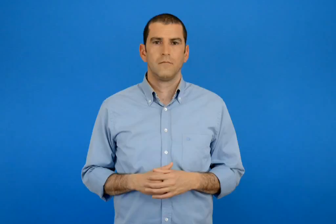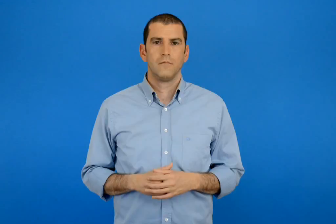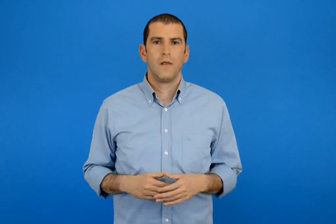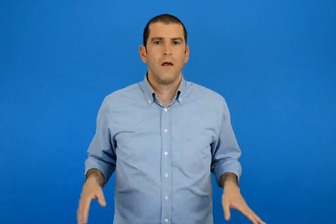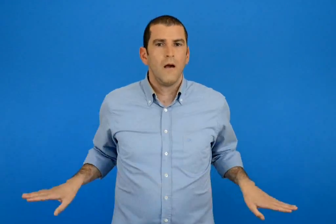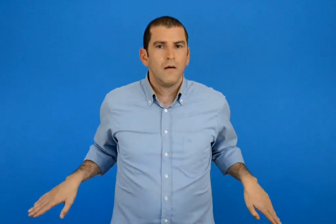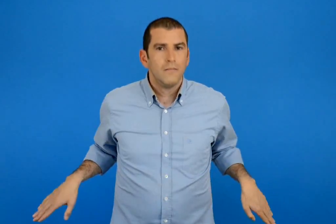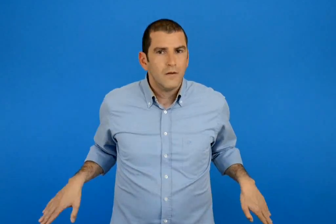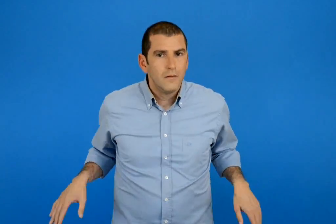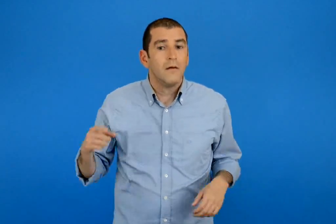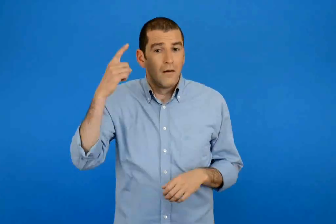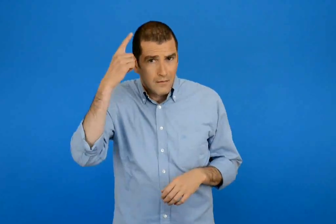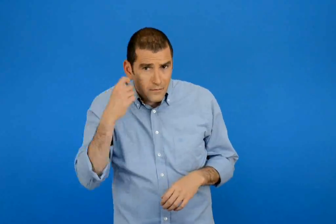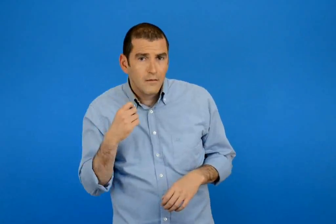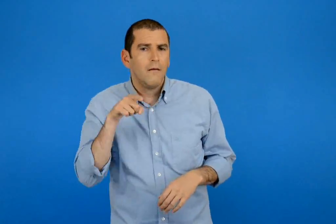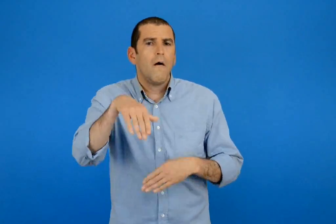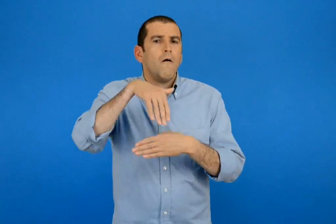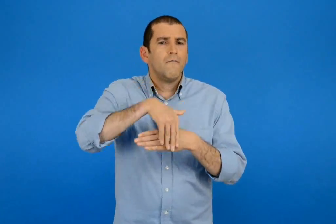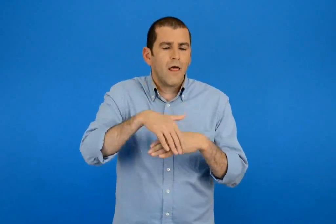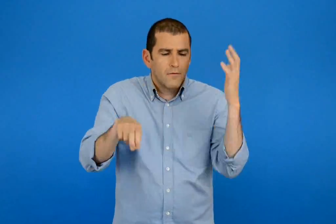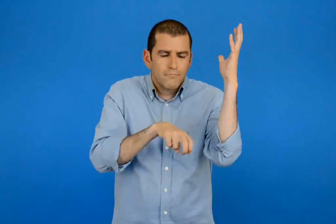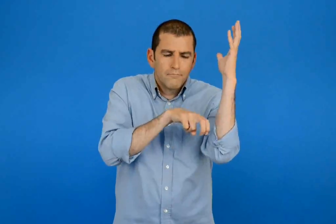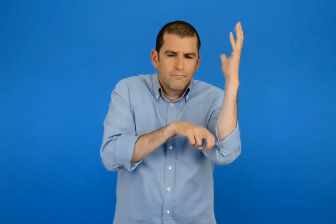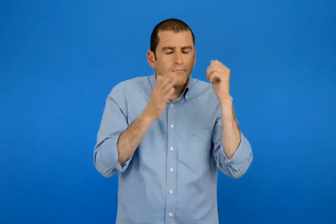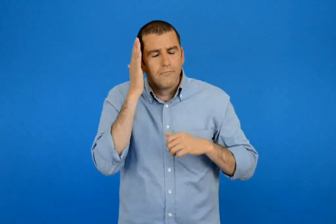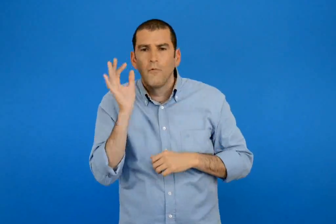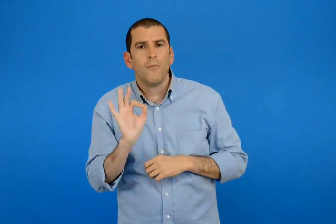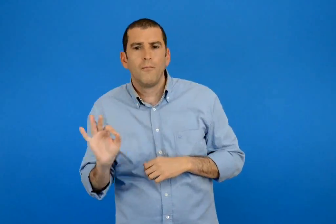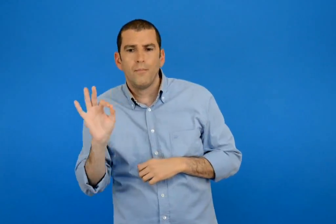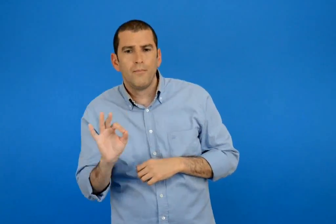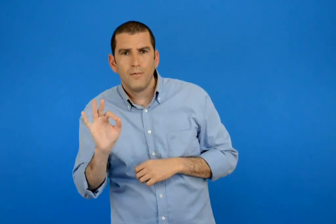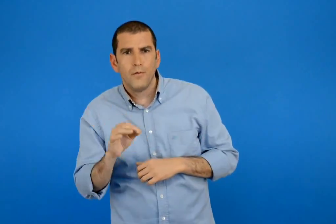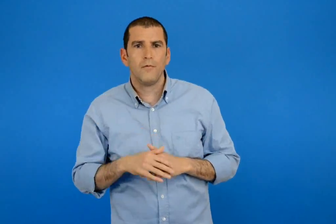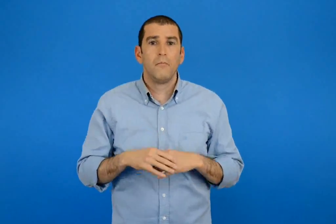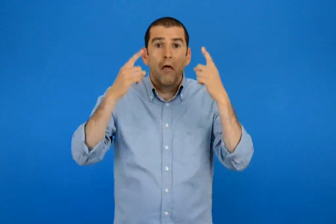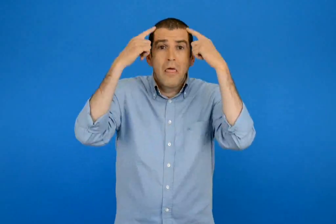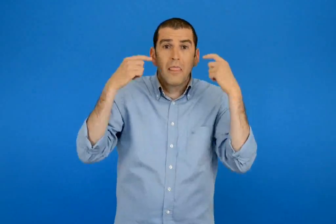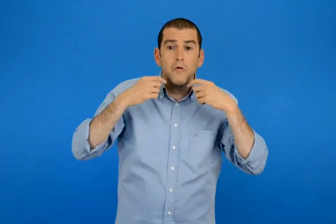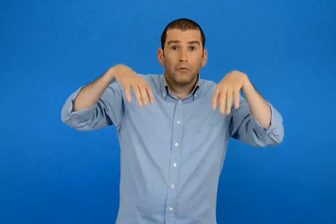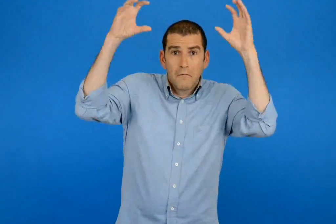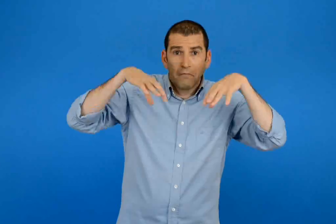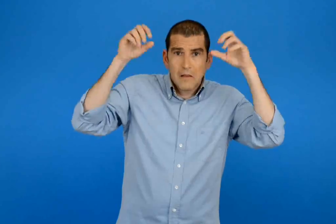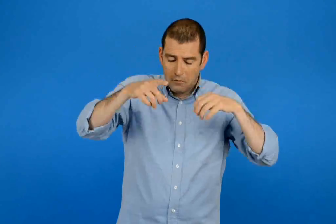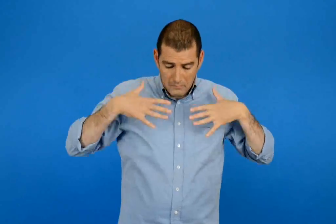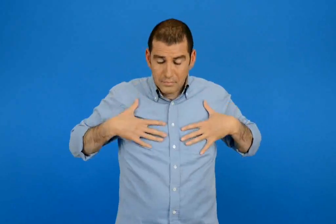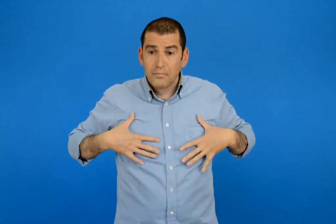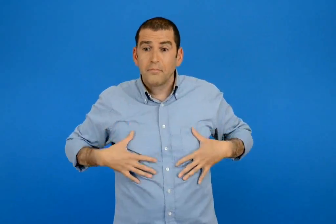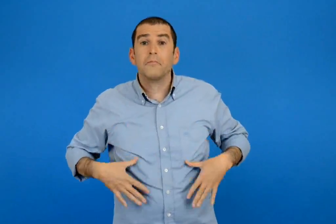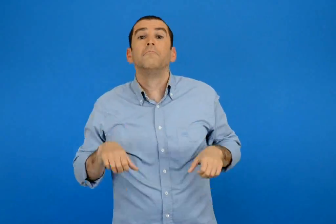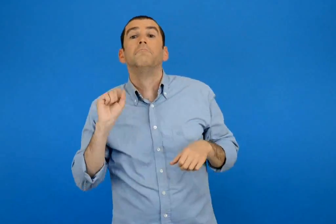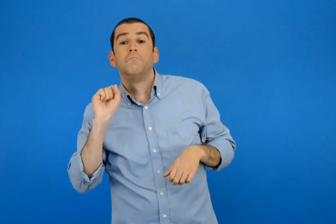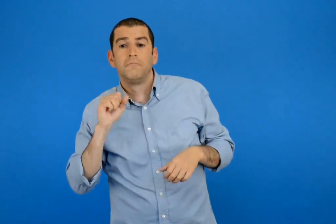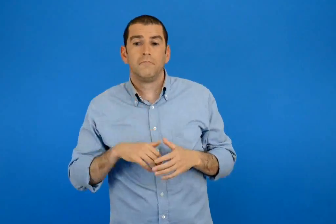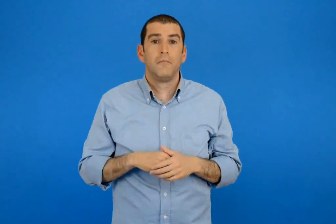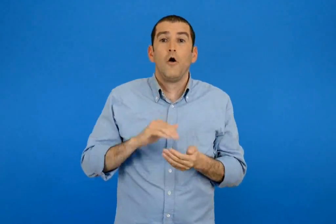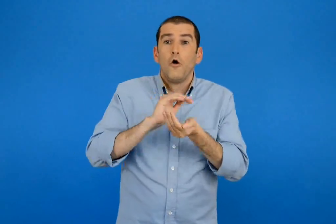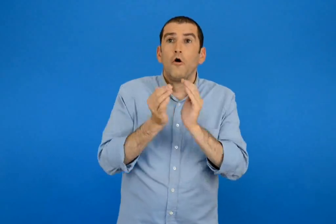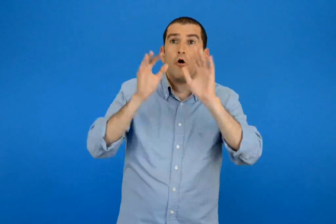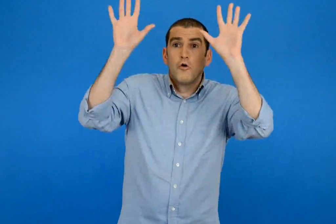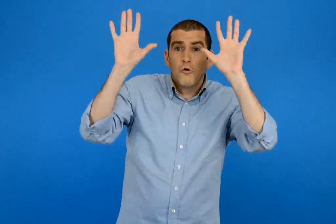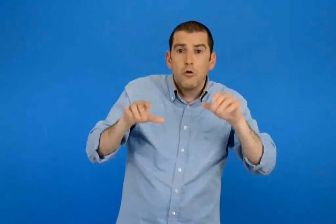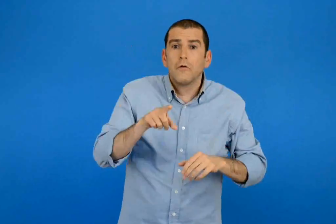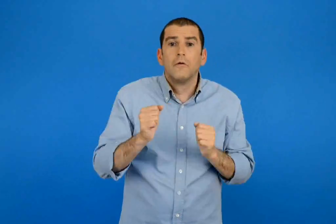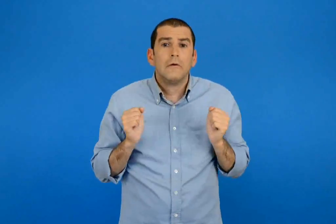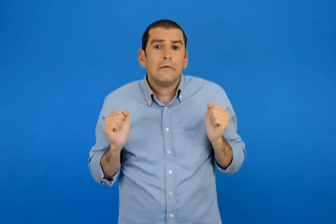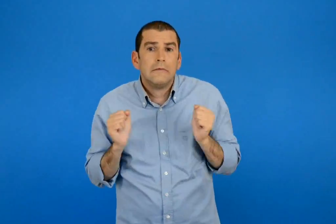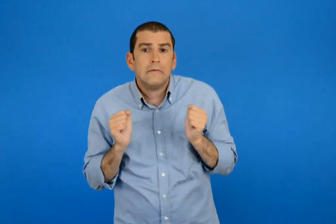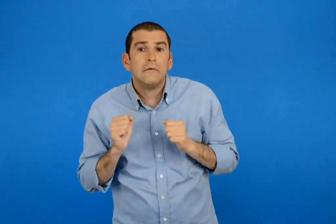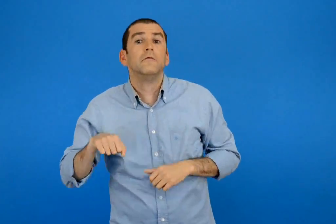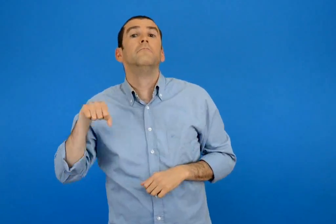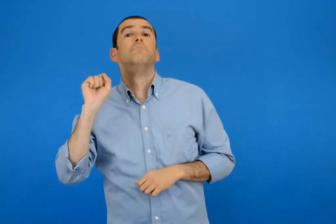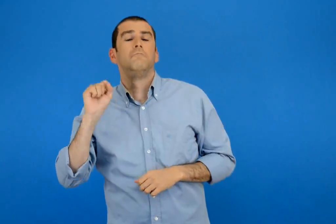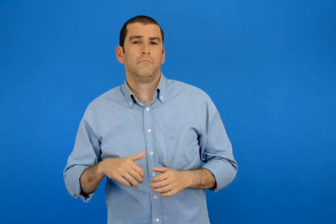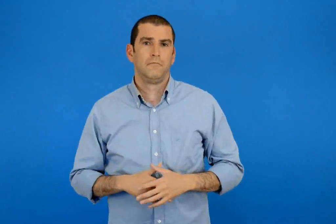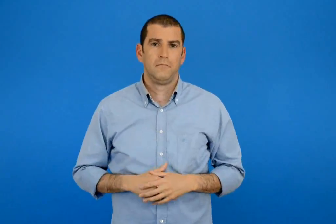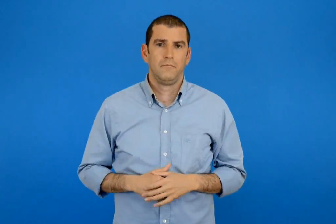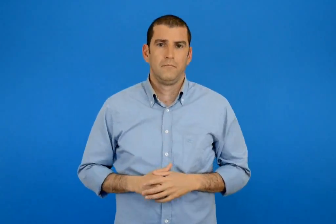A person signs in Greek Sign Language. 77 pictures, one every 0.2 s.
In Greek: να ήξερα περδικούλα μου το βραδύ που κοιμάσαι ; βρέχει ο θεός δε βρέχεσαι ; χιονίζει δεν παγώνεις ;
